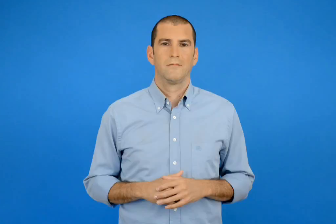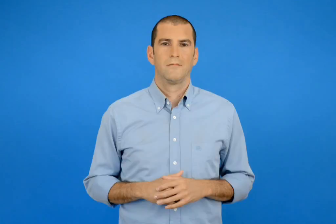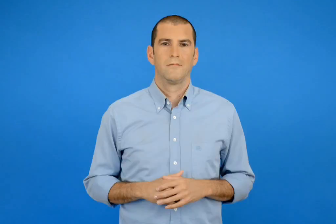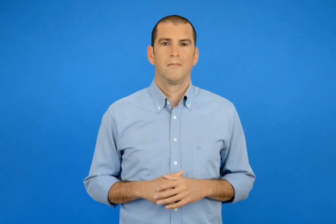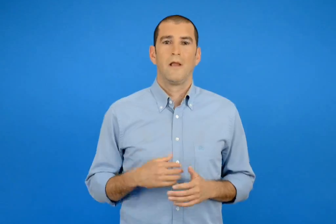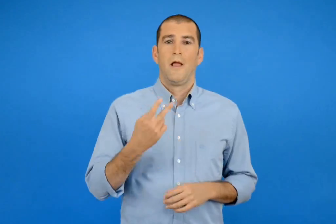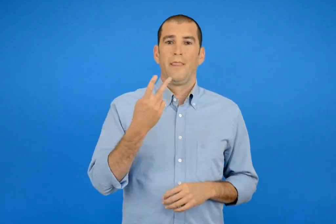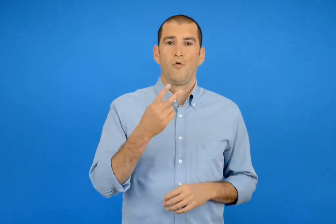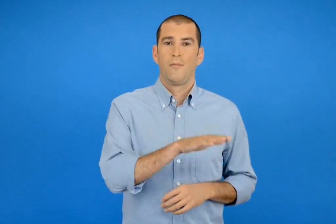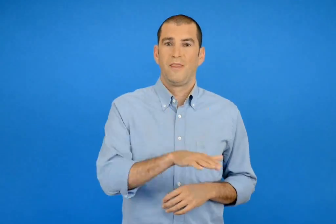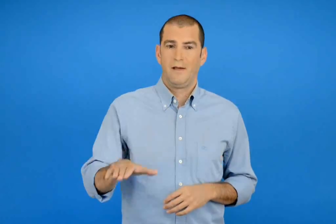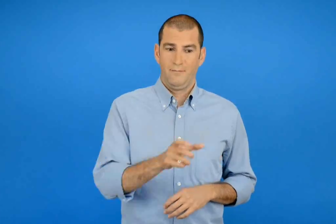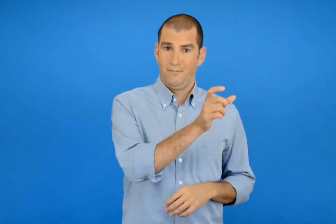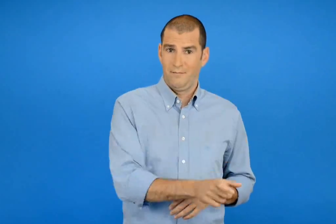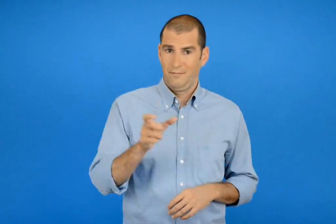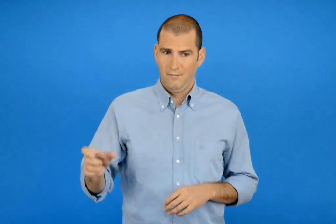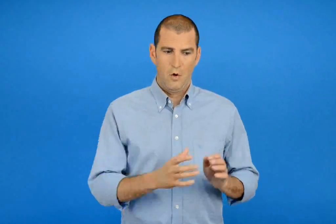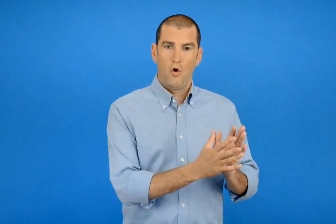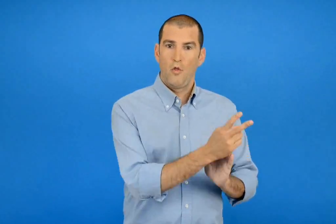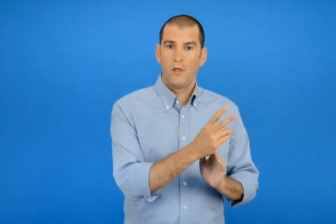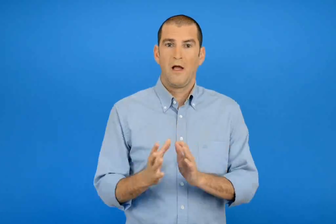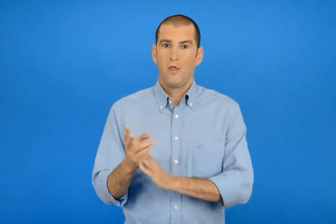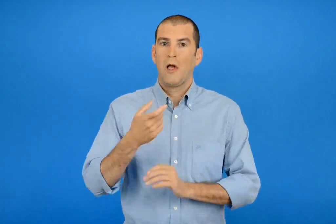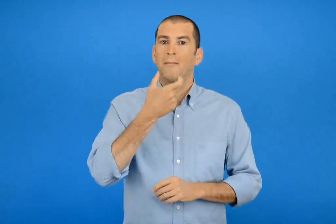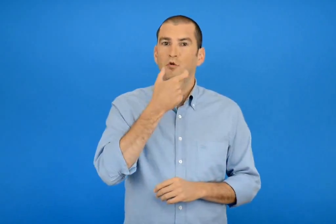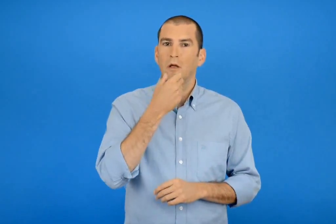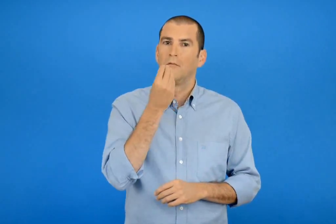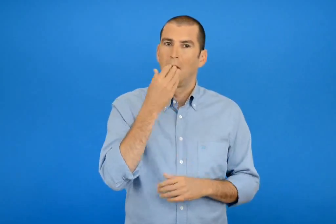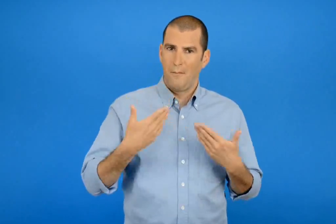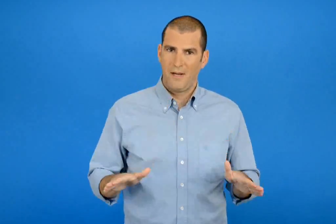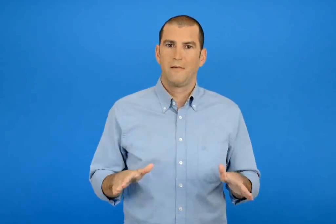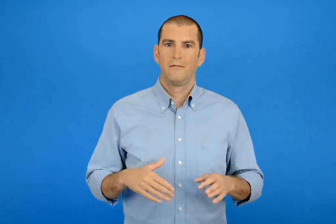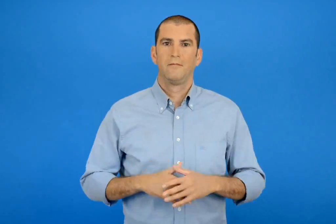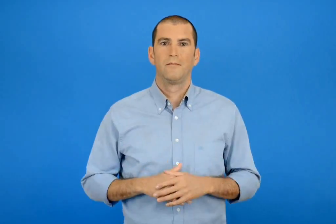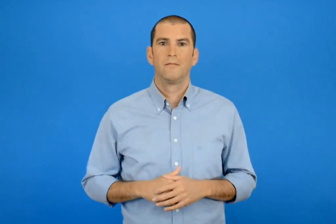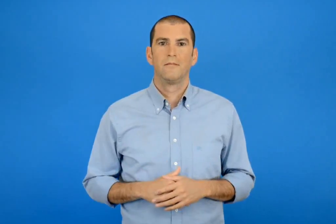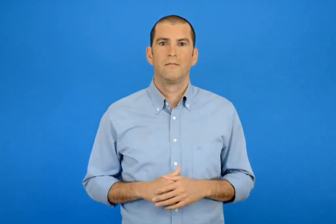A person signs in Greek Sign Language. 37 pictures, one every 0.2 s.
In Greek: τα 2 παιδιά έφαγαν από 12 μπισκότα το καθένα
